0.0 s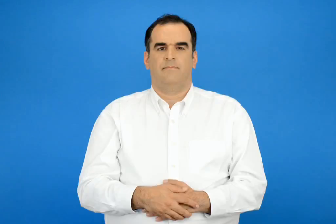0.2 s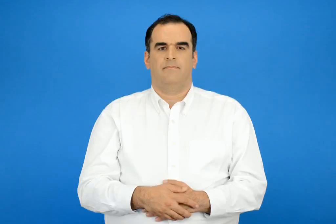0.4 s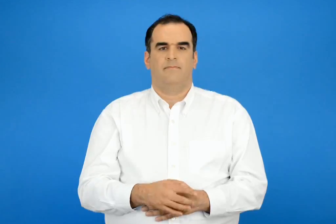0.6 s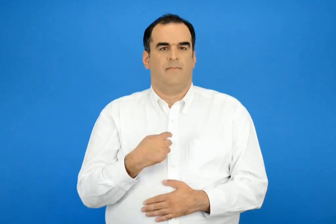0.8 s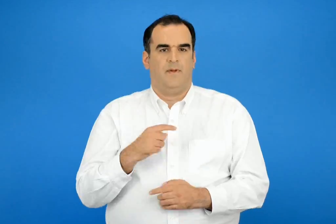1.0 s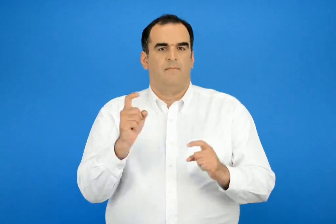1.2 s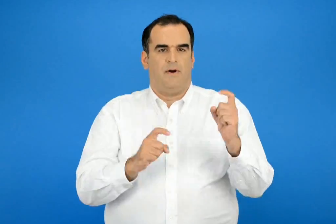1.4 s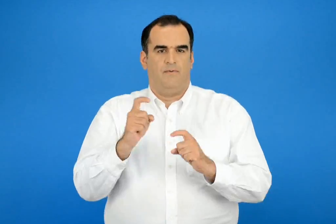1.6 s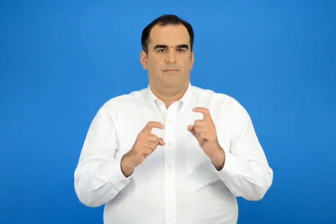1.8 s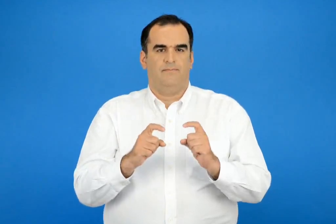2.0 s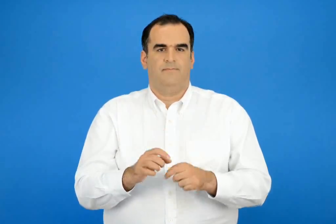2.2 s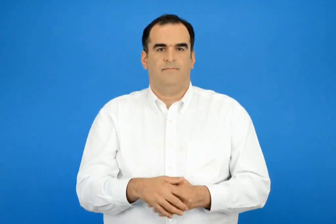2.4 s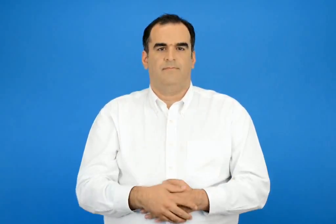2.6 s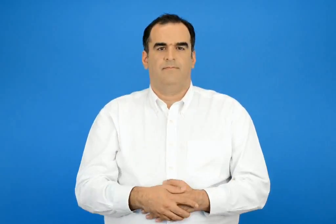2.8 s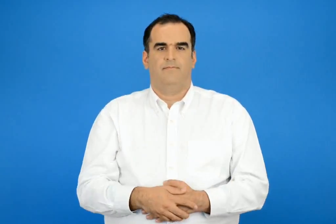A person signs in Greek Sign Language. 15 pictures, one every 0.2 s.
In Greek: μαλώνω
